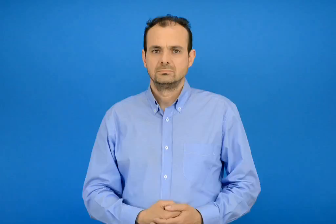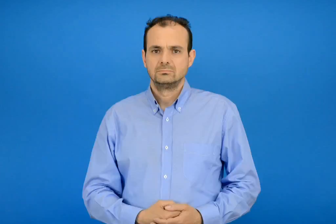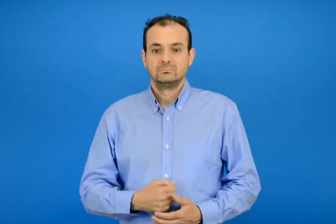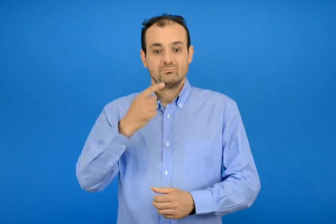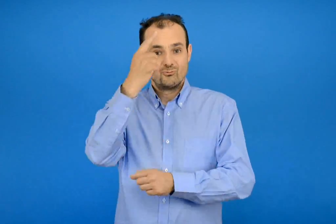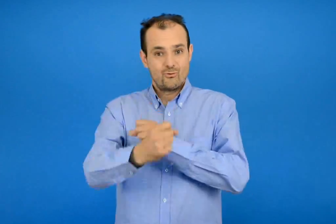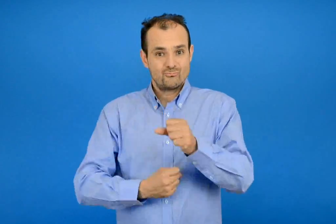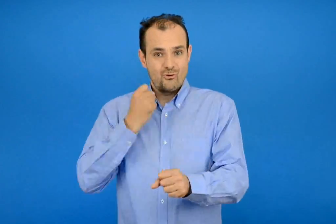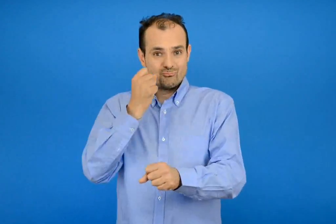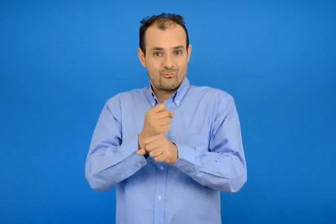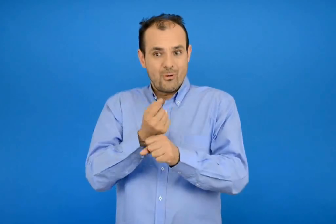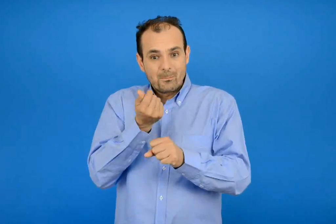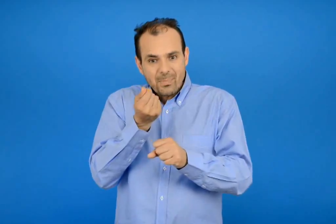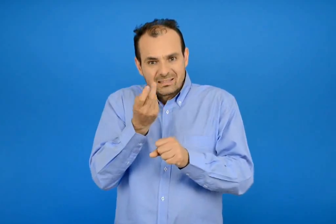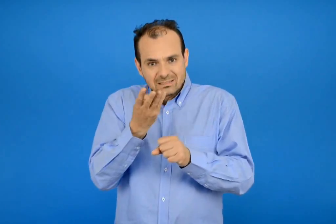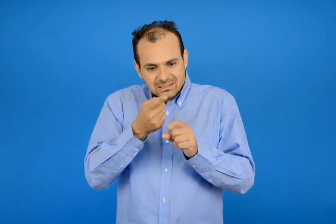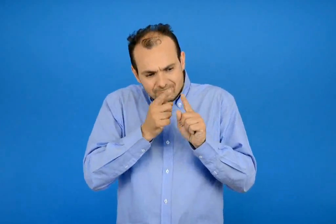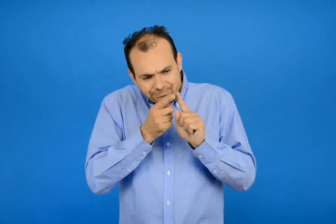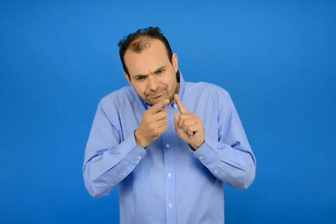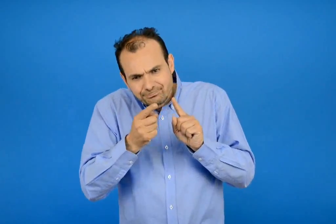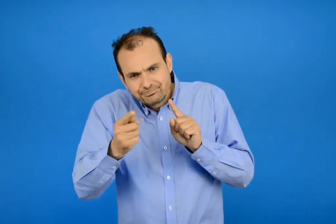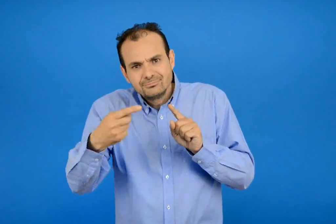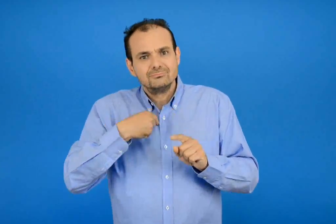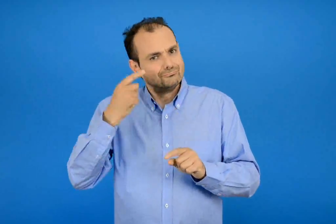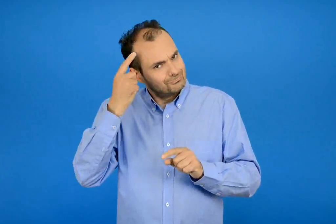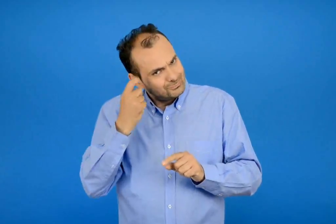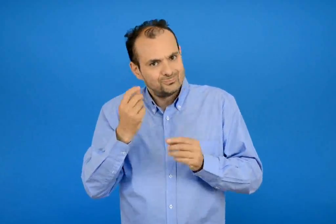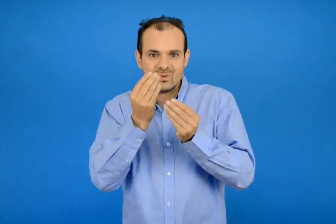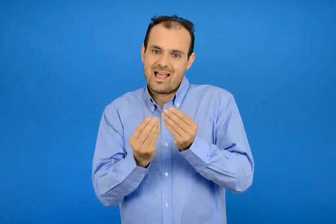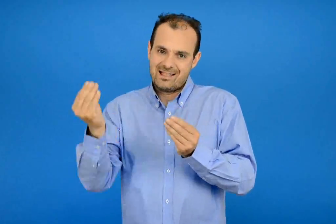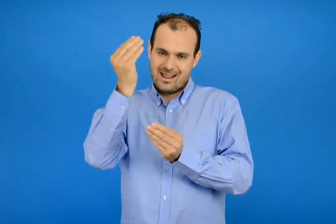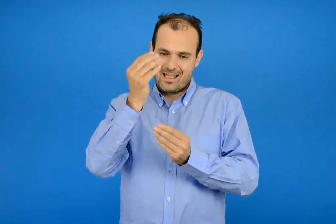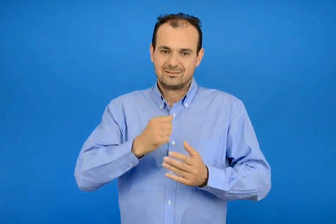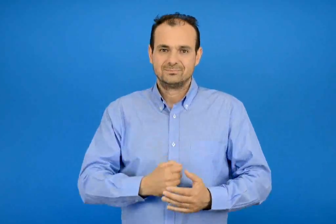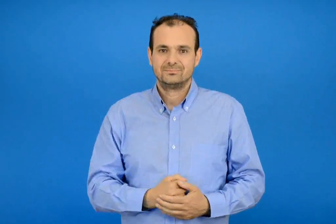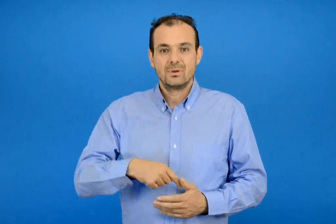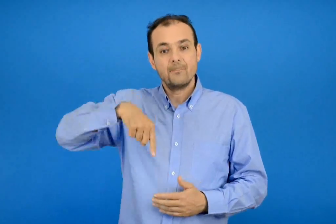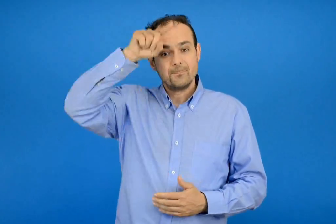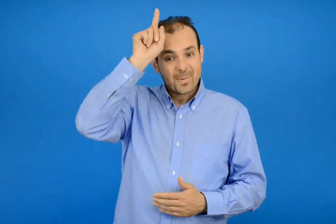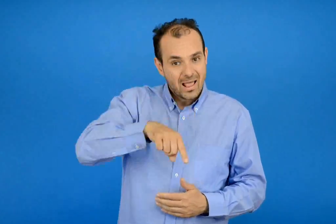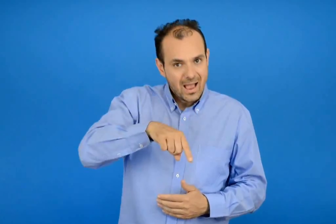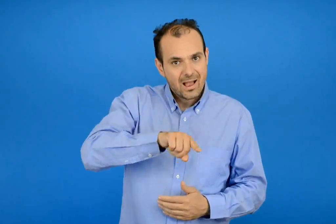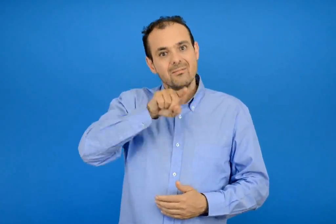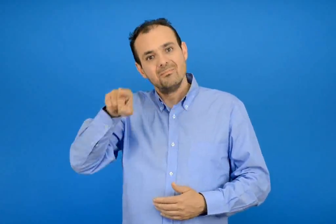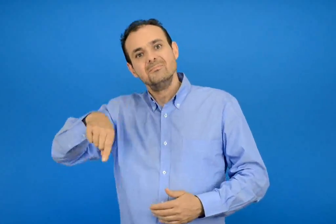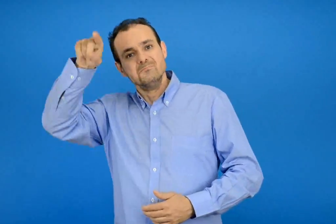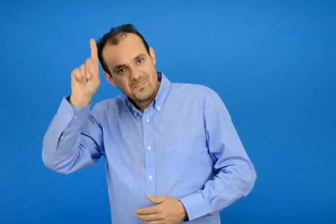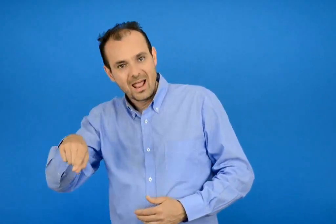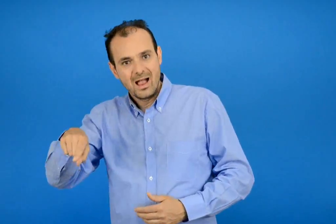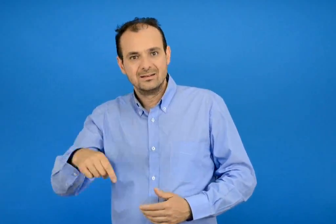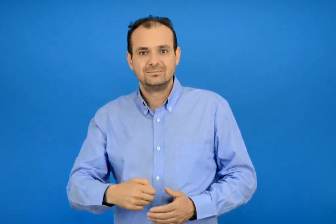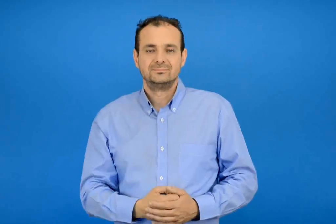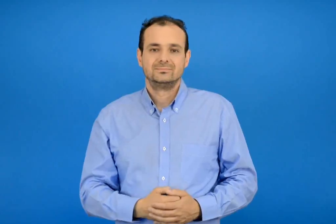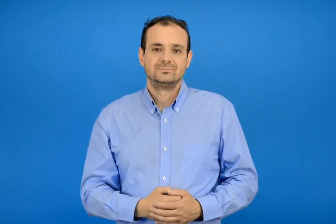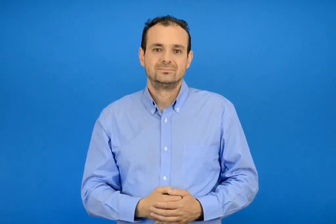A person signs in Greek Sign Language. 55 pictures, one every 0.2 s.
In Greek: γνωρίζω καλυτέρα τις μονάδες μέτρησης χρόνου μέρα με τη μέρα
